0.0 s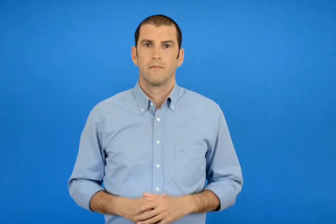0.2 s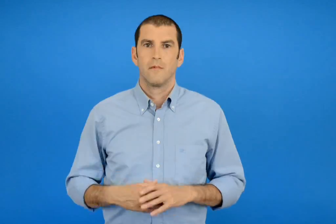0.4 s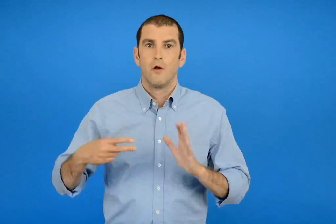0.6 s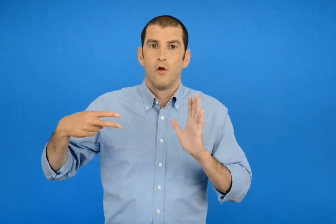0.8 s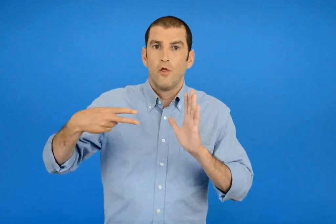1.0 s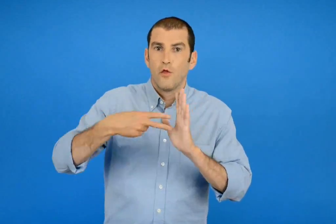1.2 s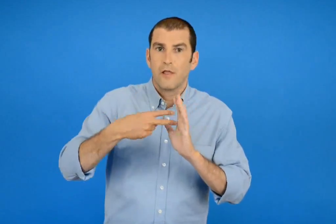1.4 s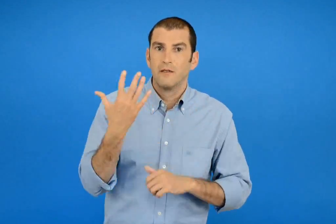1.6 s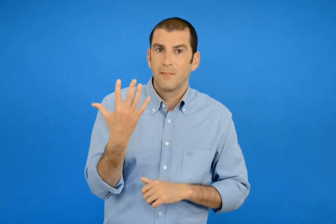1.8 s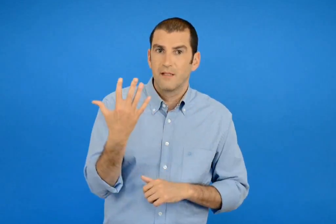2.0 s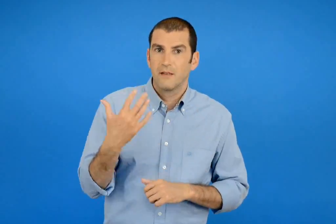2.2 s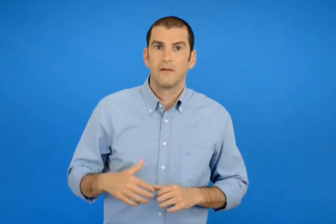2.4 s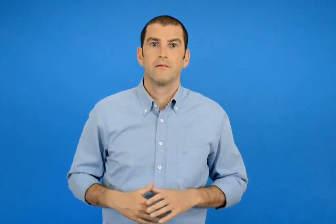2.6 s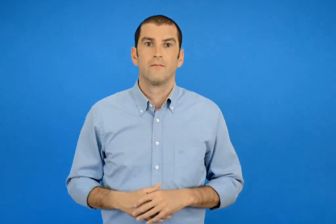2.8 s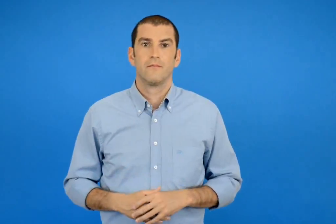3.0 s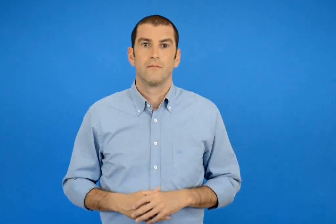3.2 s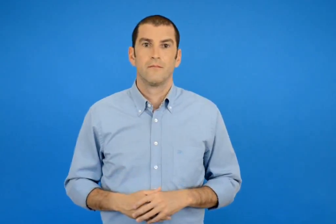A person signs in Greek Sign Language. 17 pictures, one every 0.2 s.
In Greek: 2005
